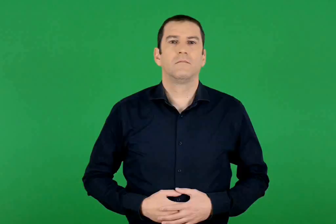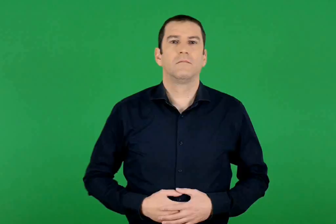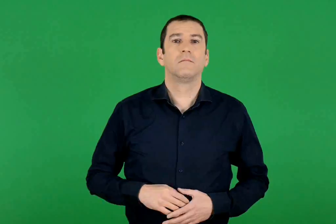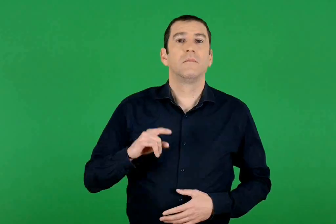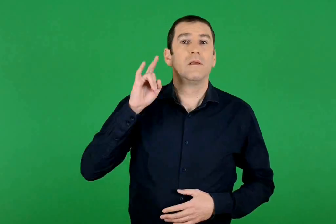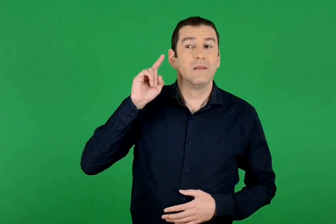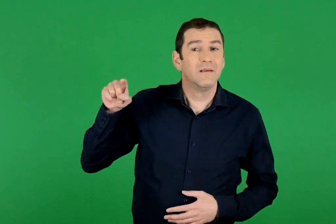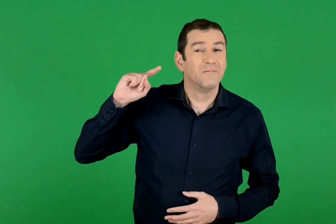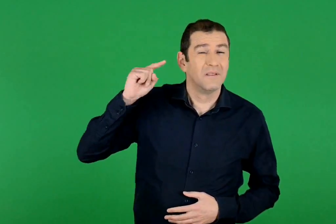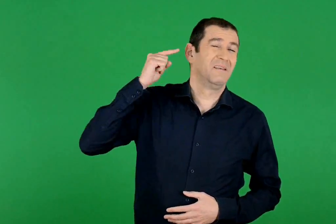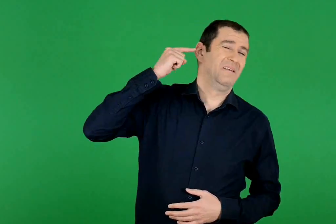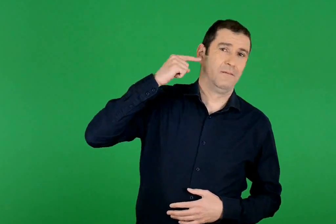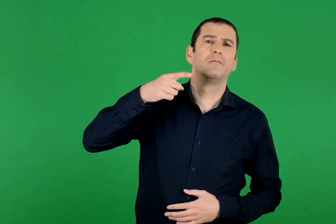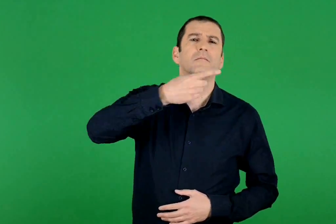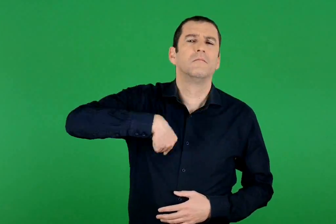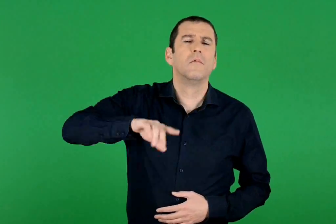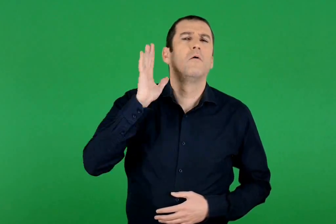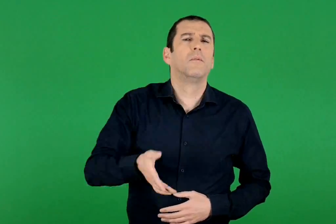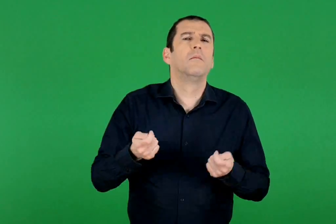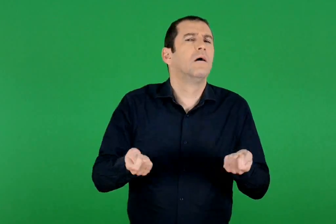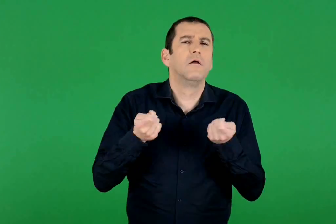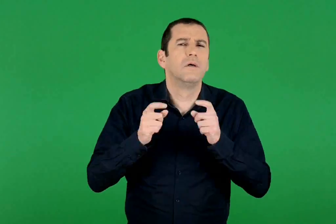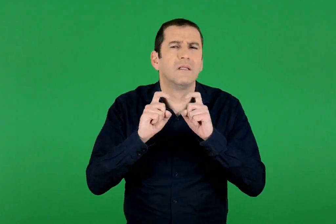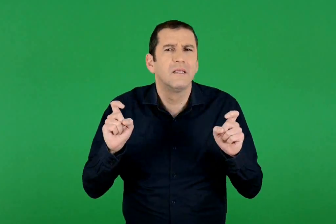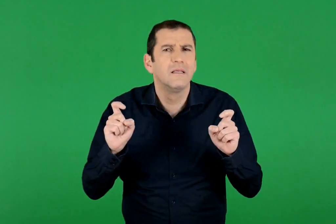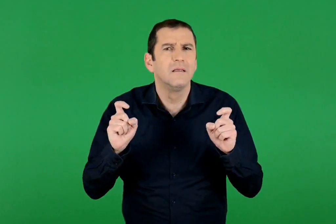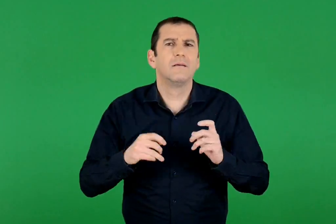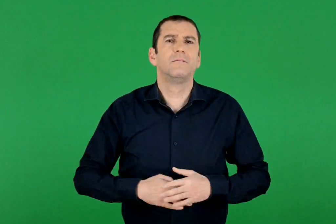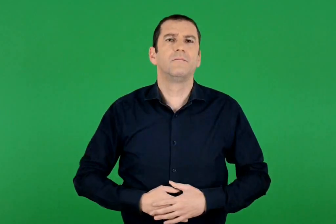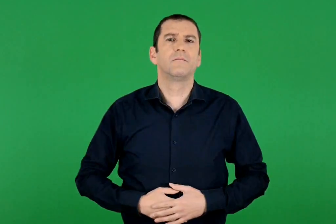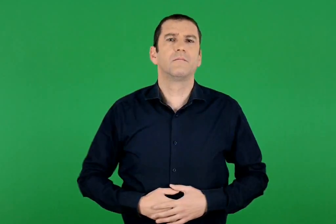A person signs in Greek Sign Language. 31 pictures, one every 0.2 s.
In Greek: τι μπορούμε να κάνουμε για αυτό ;
